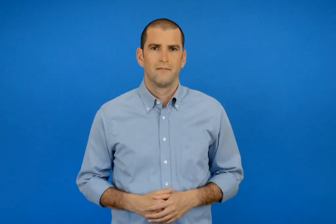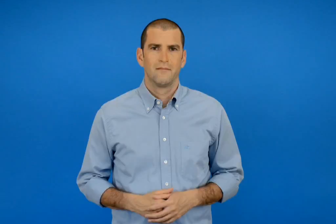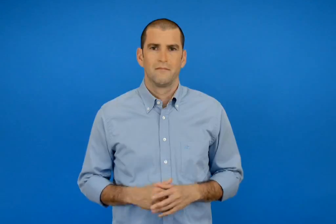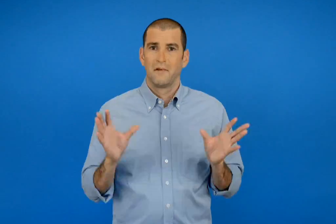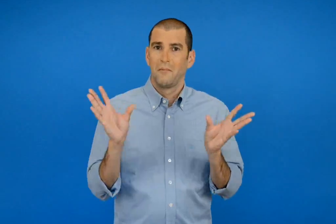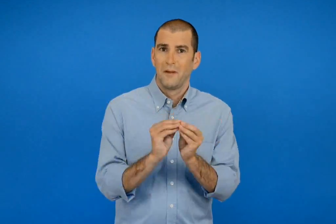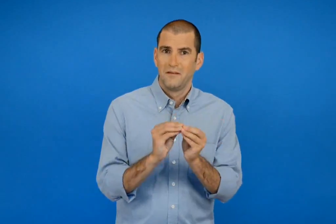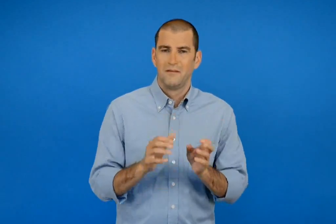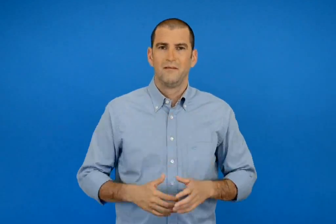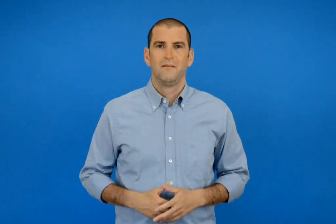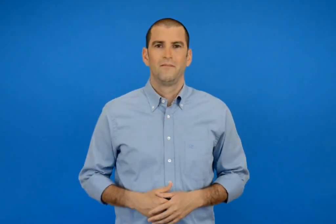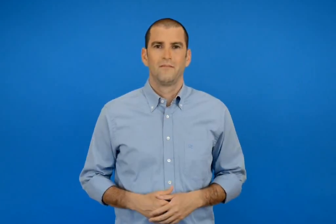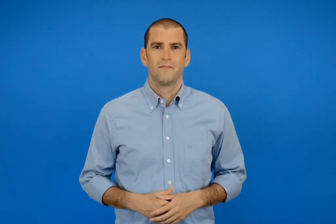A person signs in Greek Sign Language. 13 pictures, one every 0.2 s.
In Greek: κάνουν μαζί
